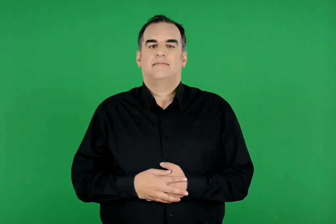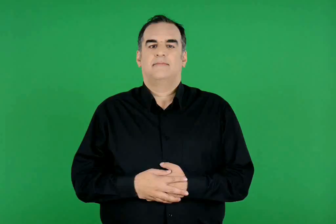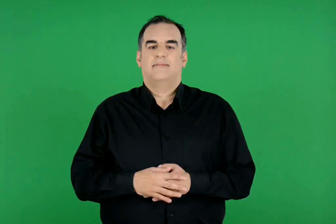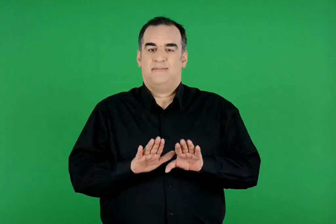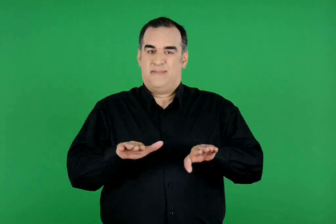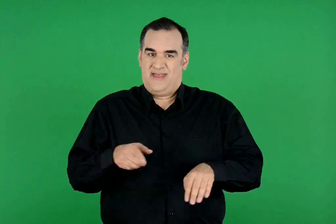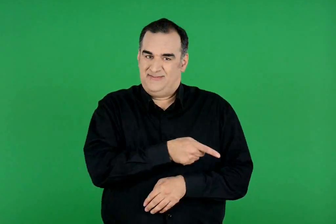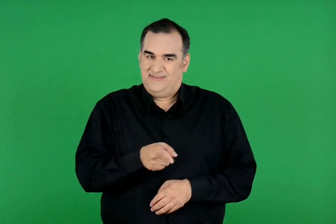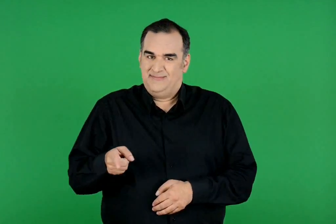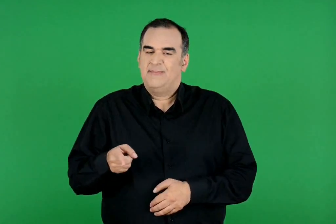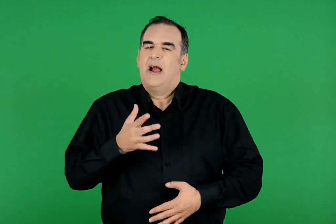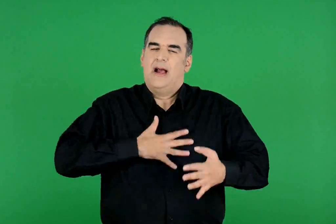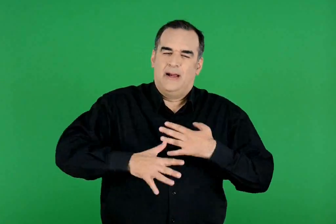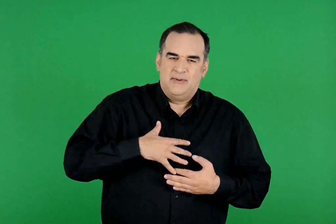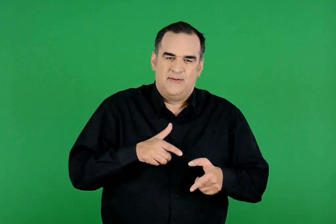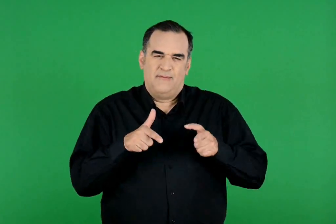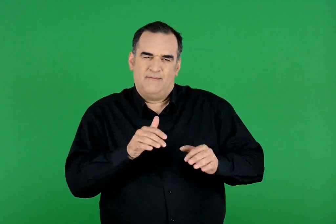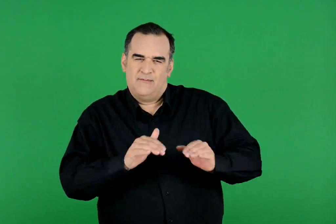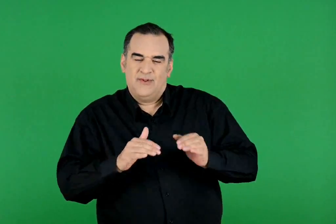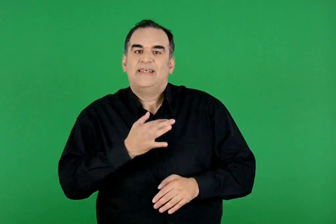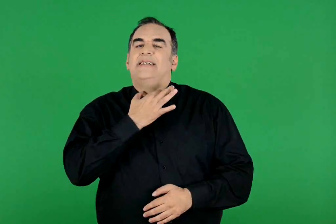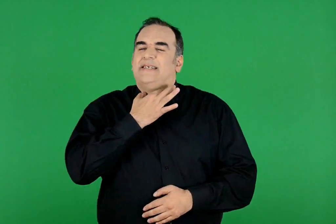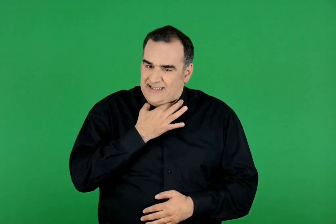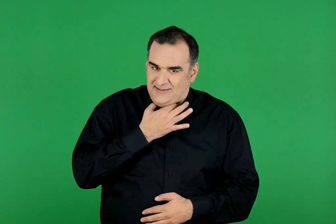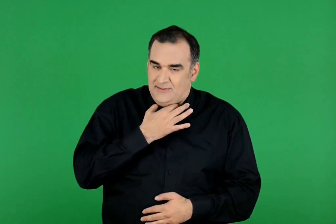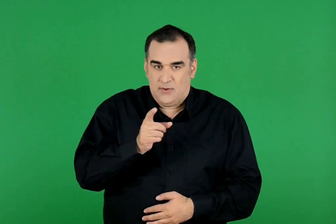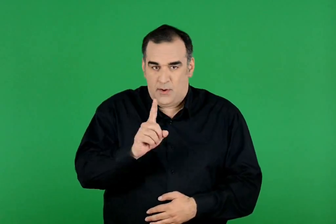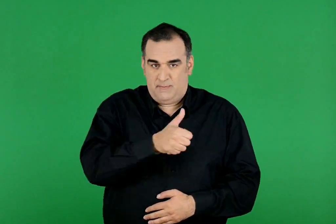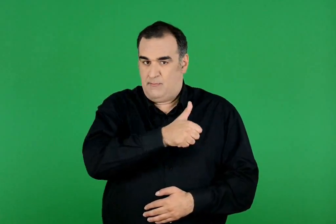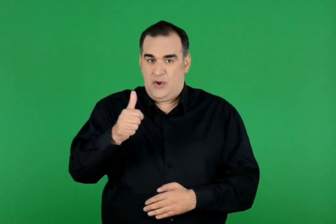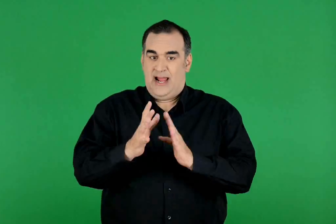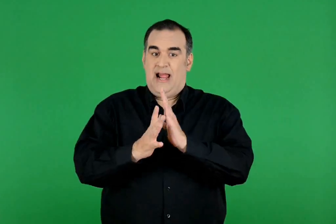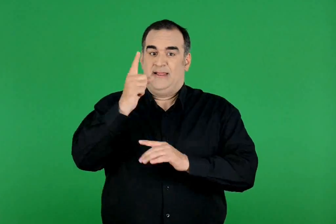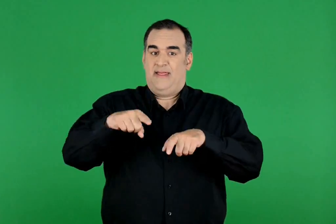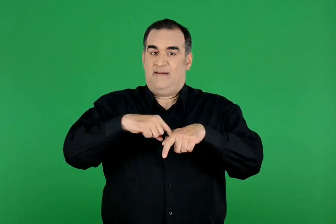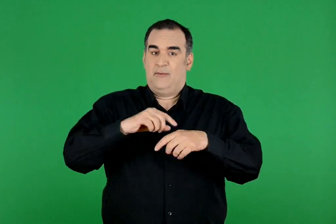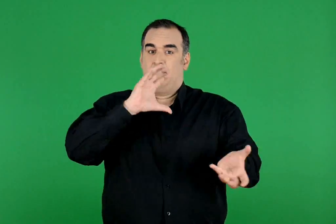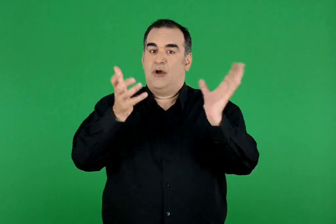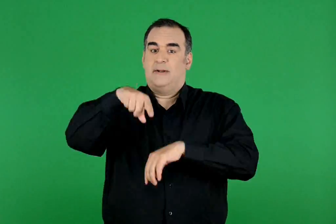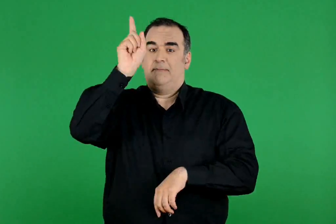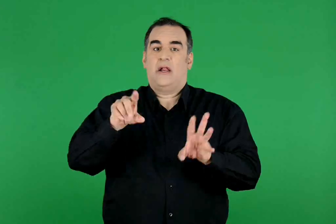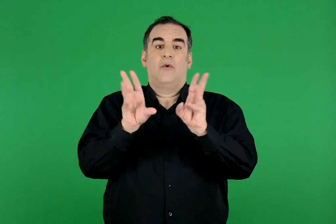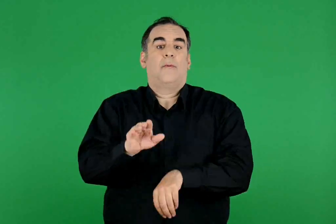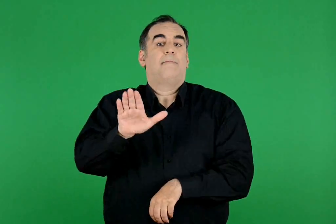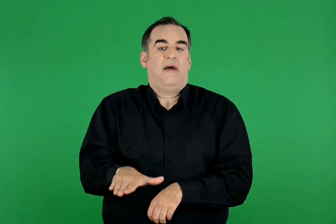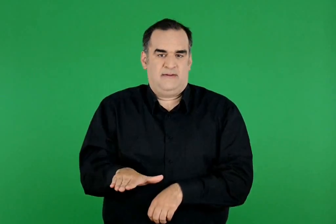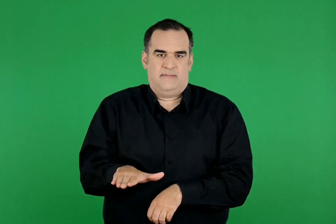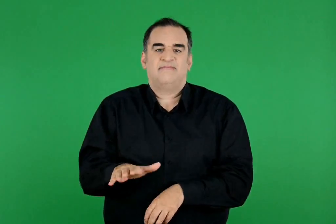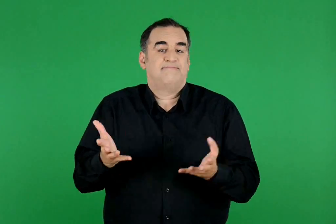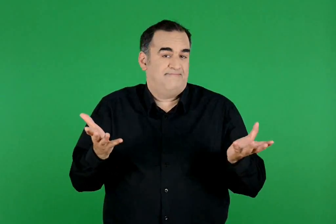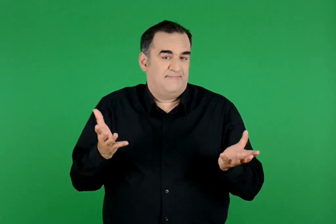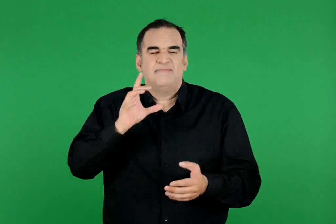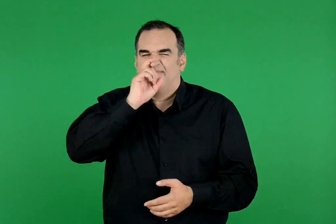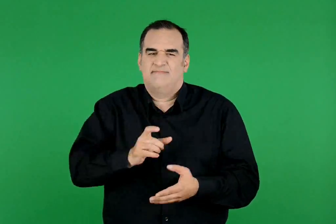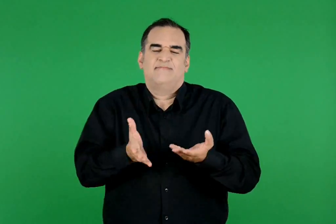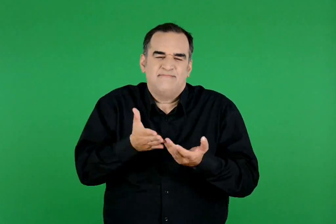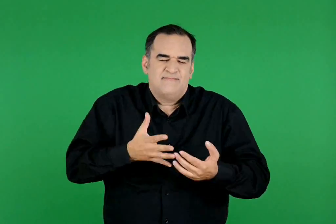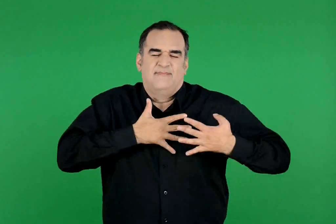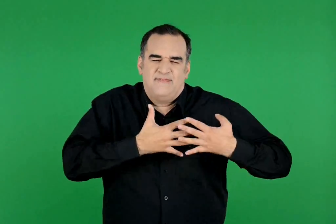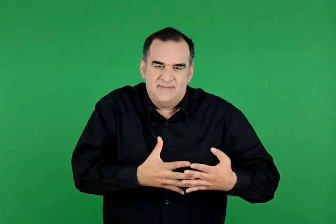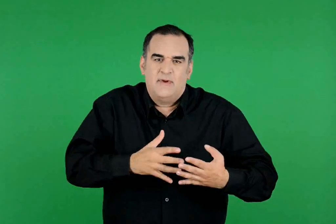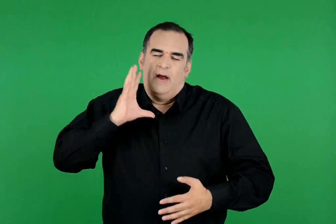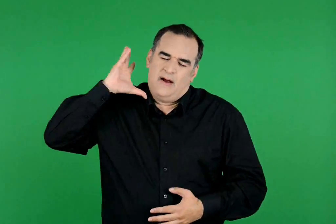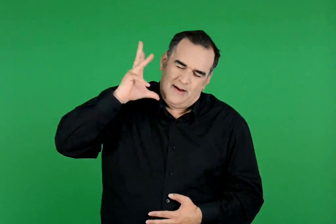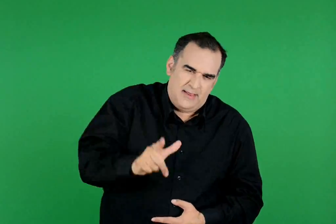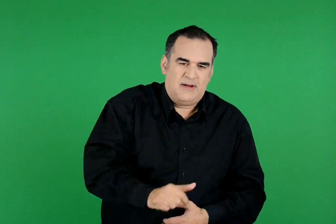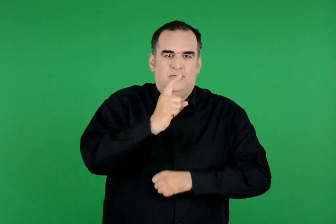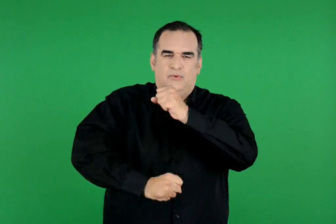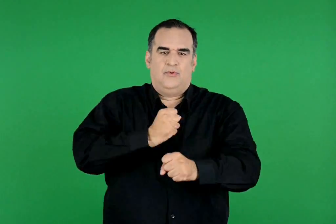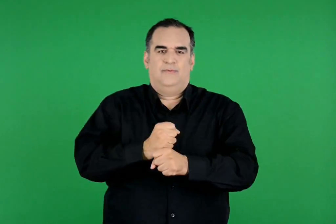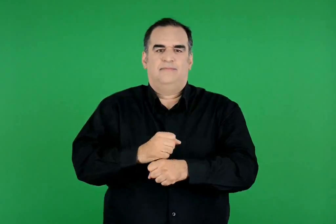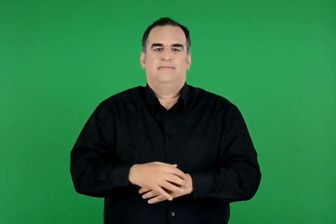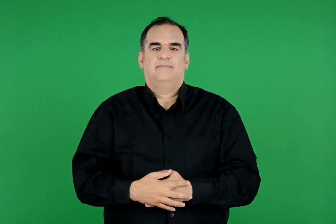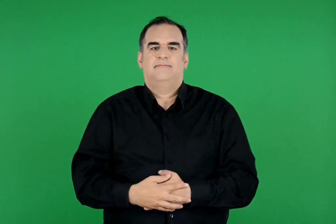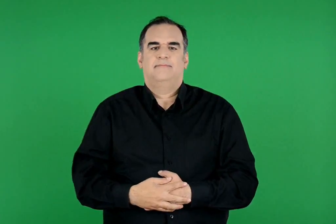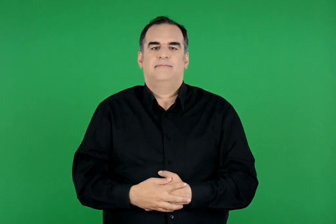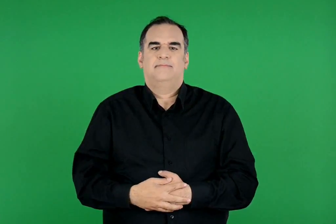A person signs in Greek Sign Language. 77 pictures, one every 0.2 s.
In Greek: τα παιδιά χρειάζονται την αγάπη μας και τη φροντίδα μας όχι μόνο την παγκόσμια ημέρα του παιδιού , στις 11 δεκεμβρίου , αλλά όλες τις ημέρες του χρόνου
